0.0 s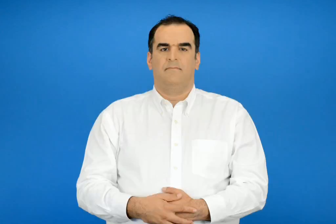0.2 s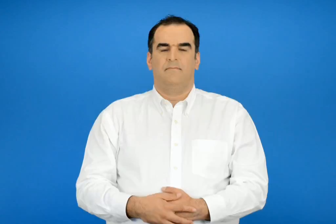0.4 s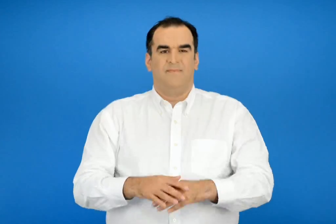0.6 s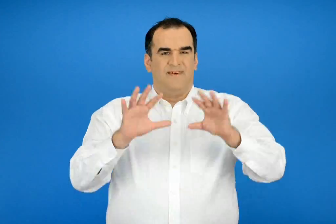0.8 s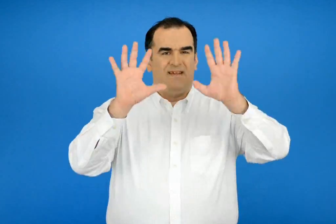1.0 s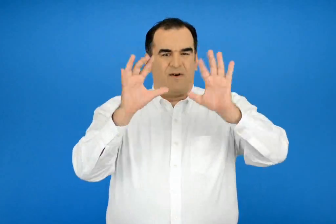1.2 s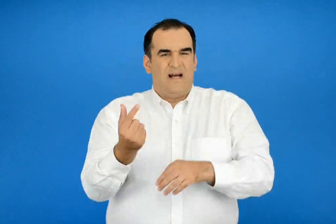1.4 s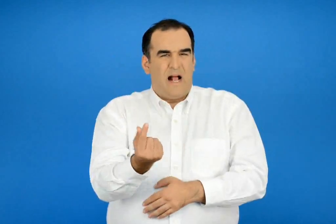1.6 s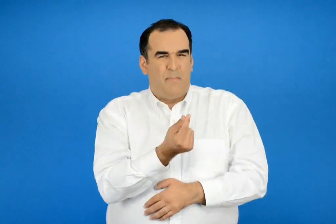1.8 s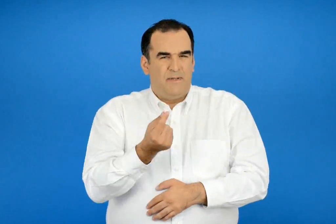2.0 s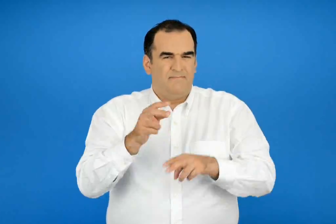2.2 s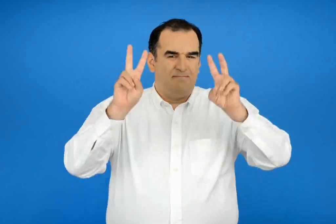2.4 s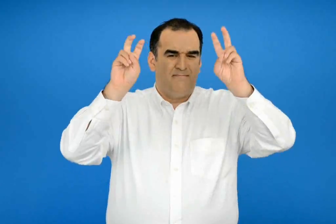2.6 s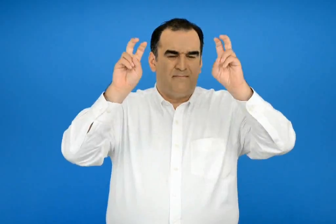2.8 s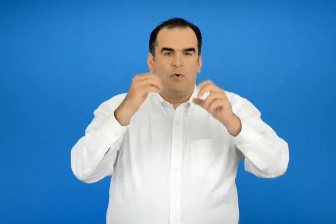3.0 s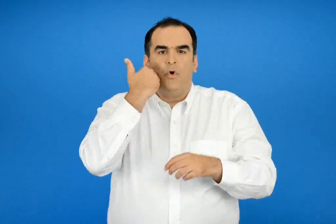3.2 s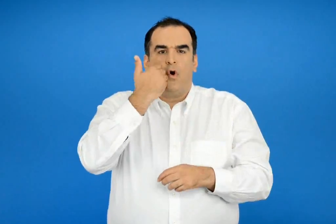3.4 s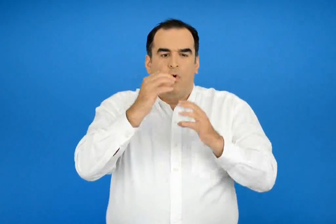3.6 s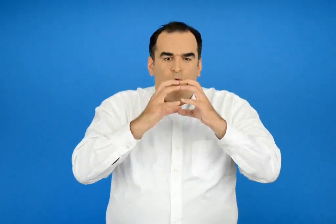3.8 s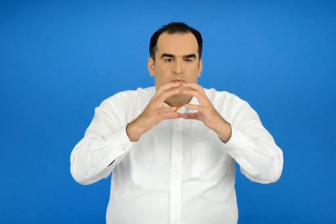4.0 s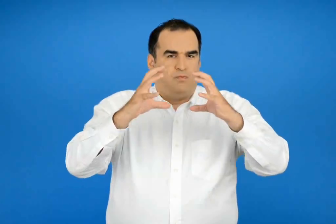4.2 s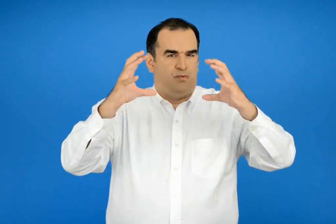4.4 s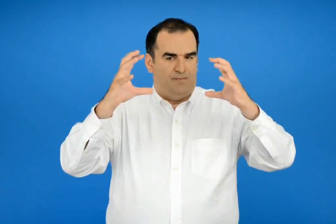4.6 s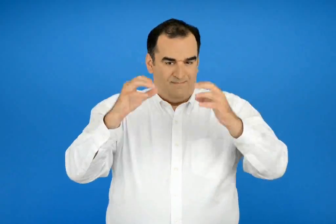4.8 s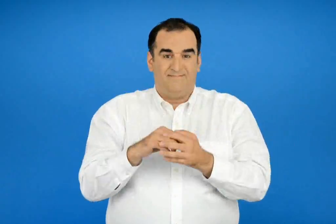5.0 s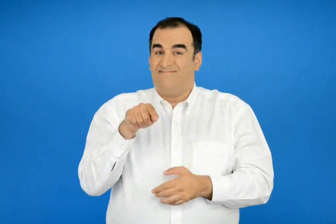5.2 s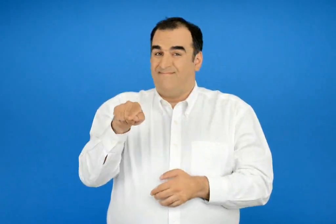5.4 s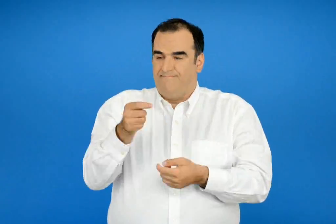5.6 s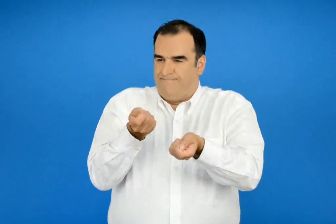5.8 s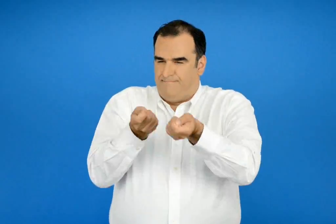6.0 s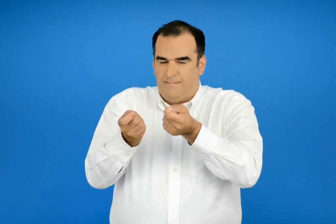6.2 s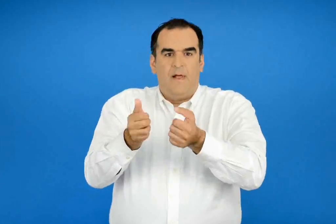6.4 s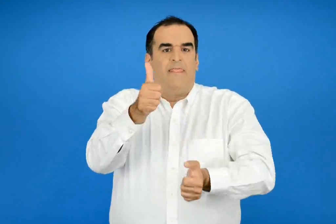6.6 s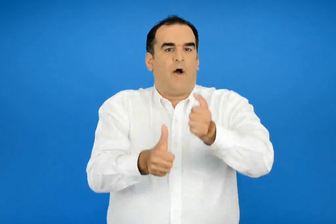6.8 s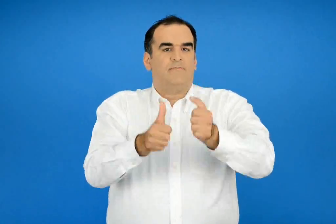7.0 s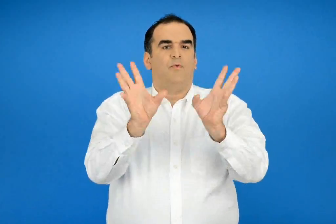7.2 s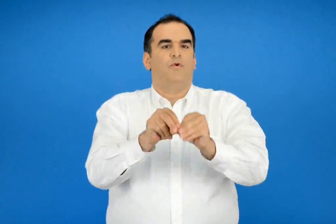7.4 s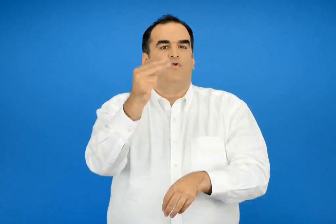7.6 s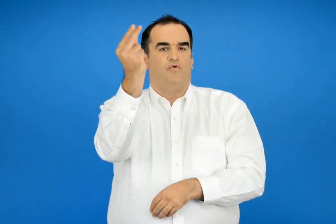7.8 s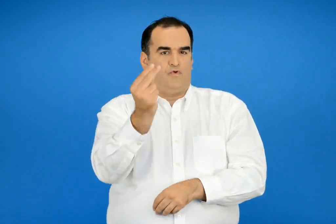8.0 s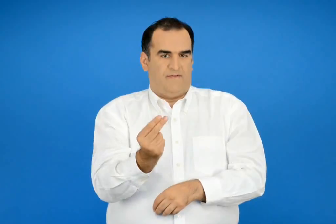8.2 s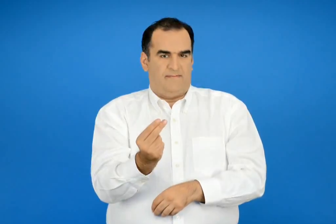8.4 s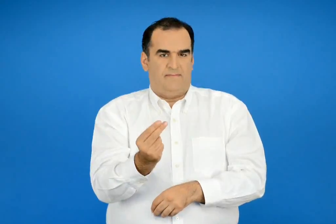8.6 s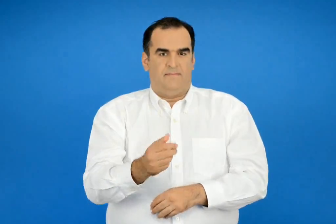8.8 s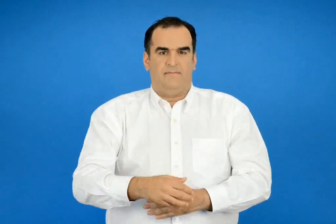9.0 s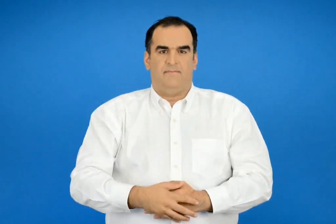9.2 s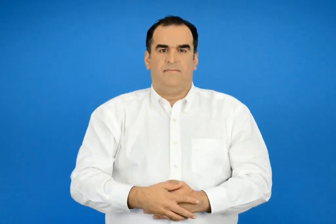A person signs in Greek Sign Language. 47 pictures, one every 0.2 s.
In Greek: η παιδική τηλεοπτική εκπομπή το κόκκινο μπαλόνι κάνει διαγωνισμό ζωγραφικής
